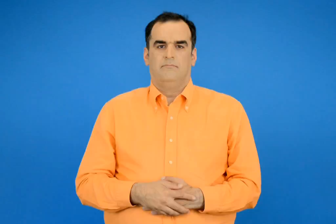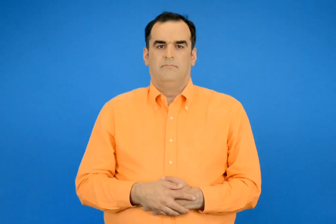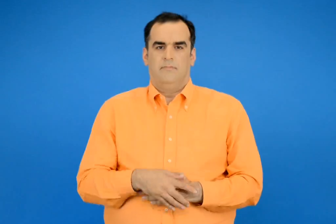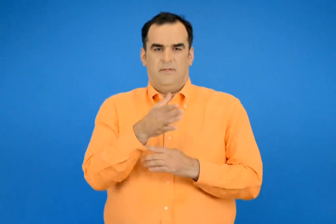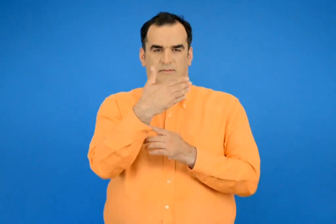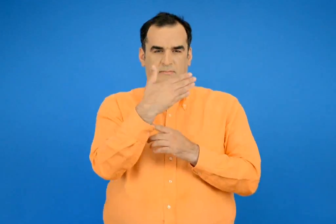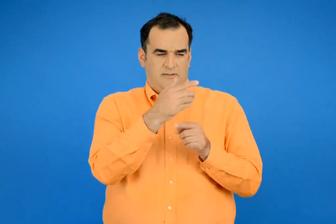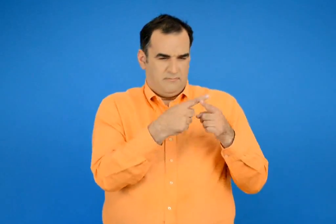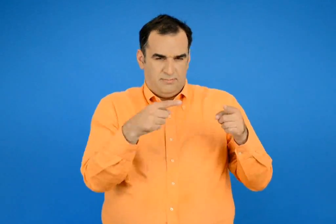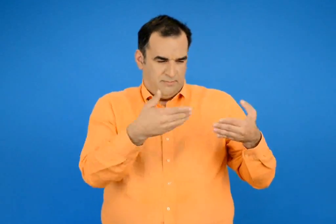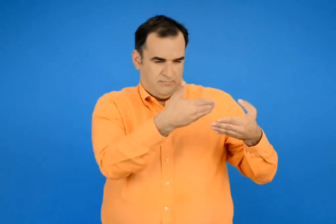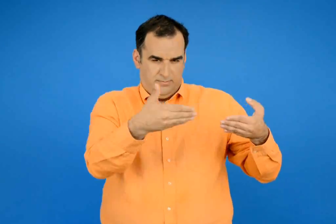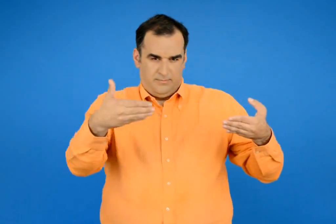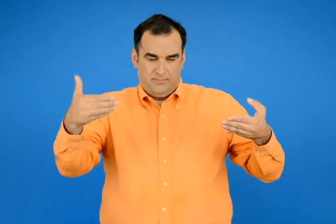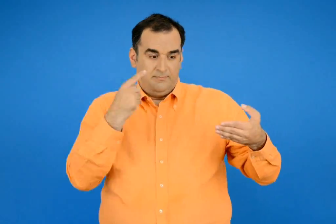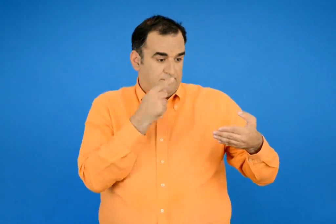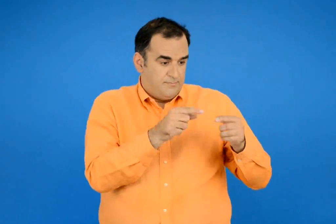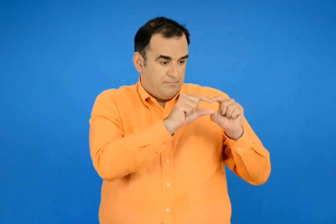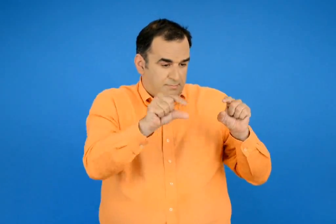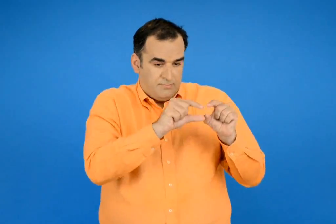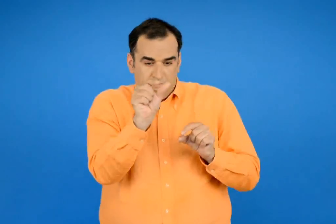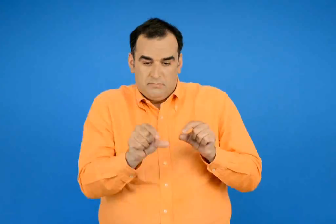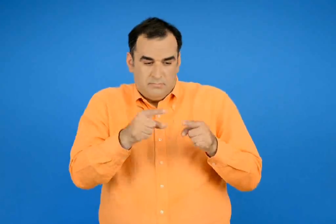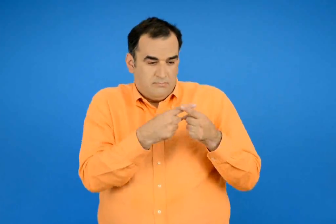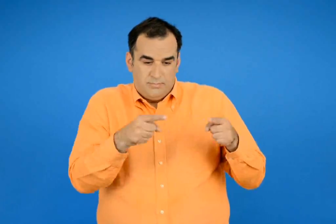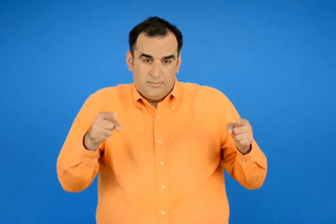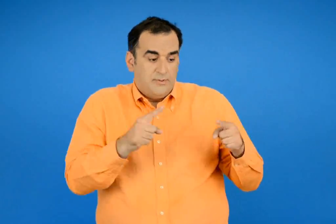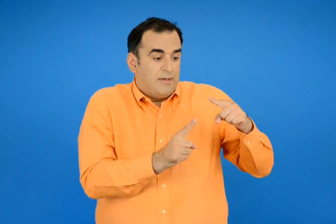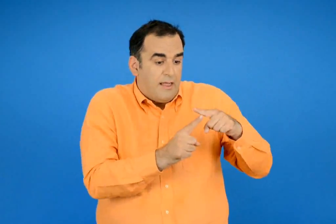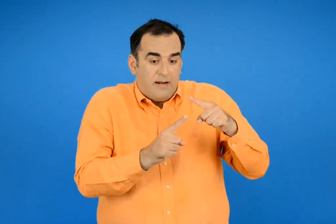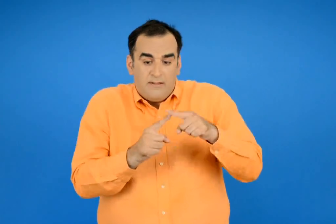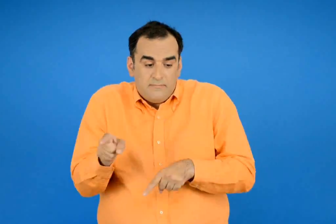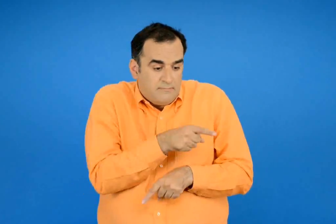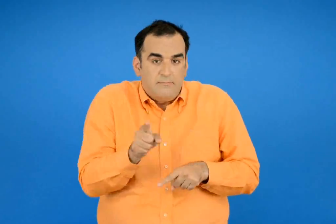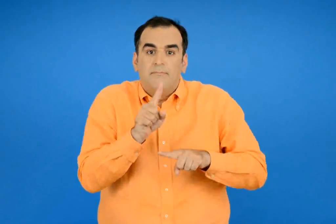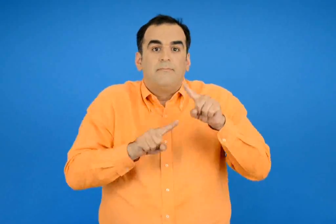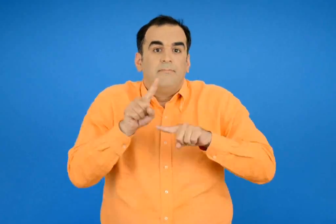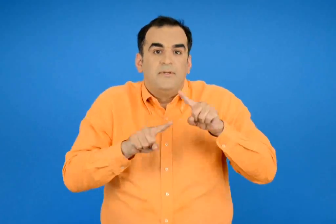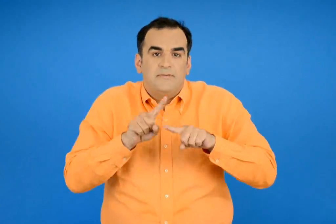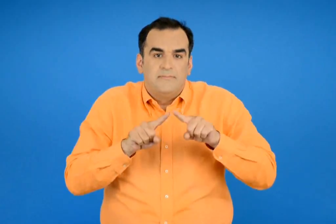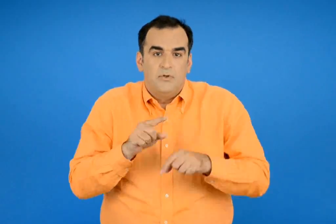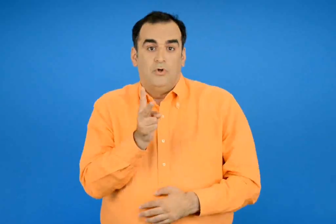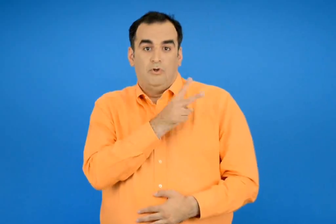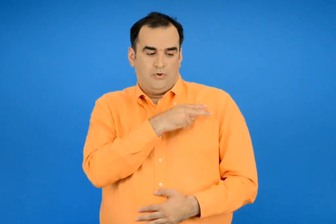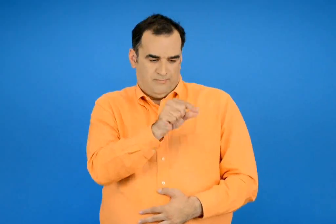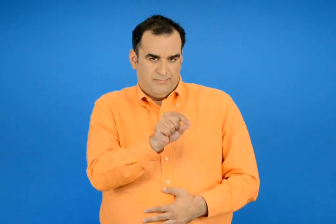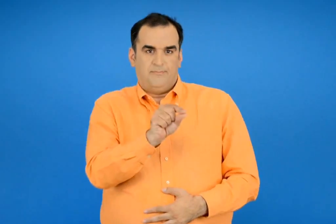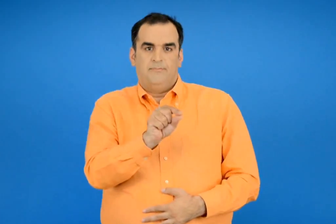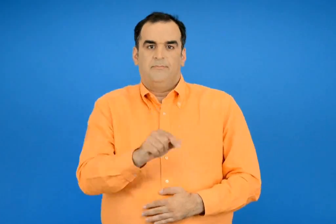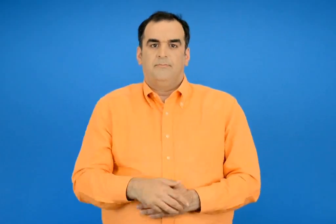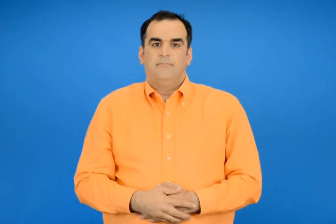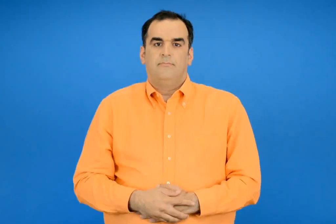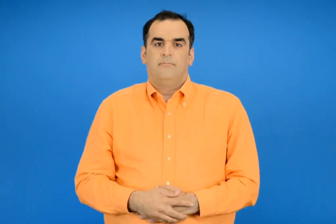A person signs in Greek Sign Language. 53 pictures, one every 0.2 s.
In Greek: σε ποιές σημαίες υπάρχουν κάθετες μεταξύ τους λουρίδες ; βάζω √ στο σωστό
